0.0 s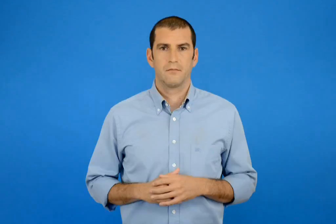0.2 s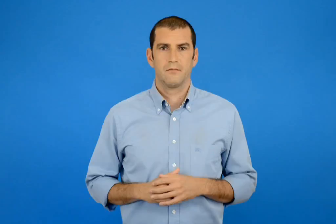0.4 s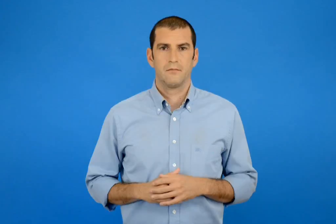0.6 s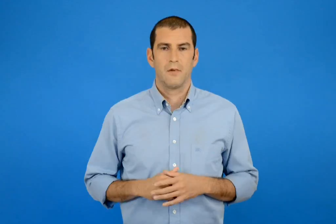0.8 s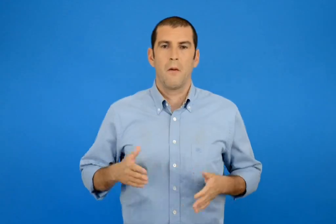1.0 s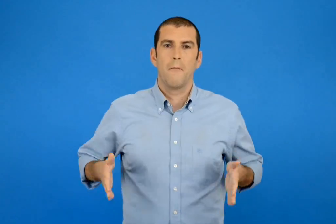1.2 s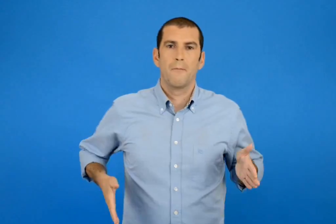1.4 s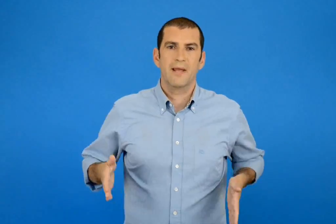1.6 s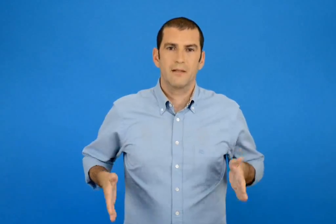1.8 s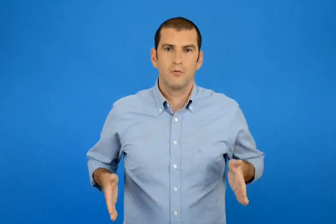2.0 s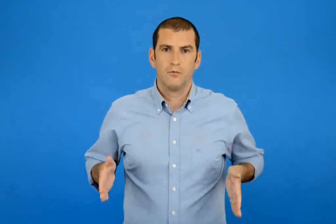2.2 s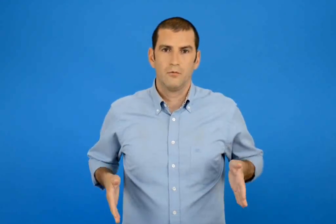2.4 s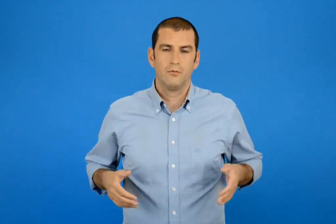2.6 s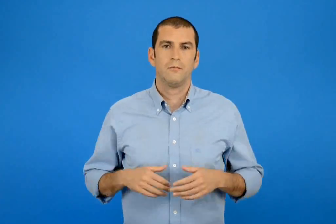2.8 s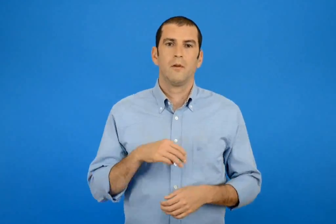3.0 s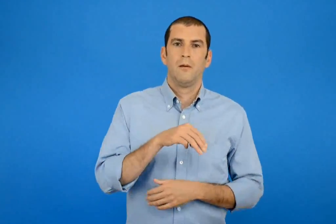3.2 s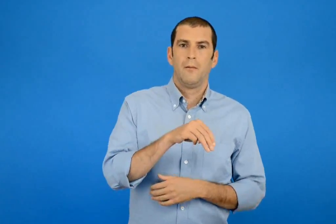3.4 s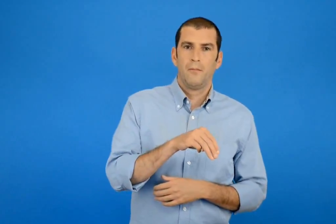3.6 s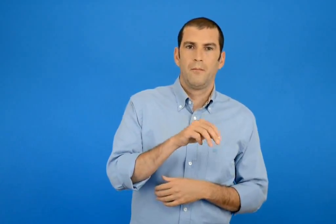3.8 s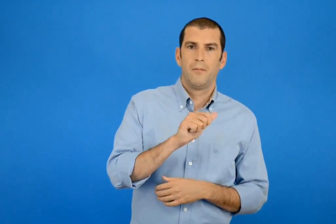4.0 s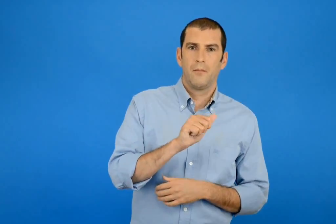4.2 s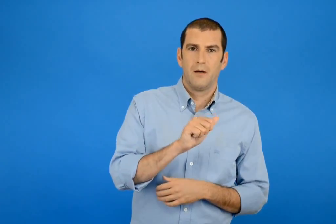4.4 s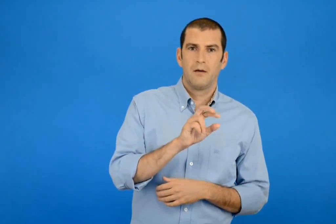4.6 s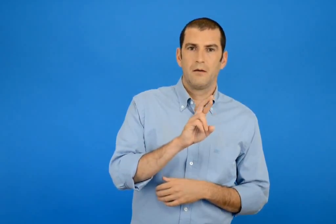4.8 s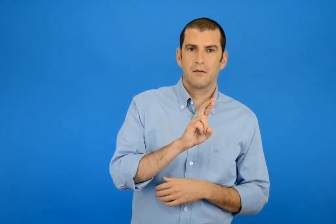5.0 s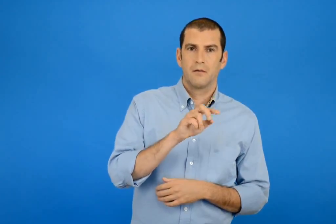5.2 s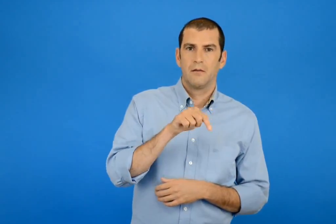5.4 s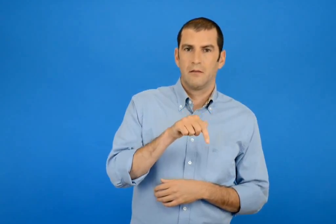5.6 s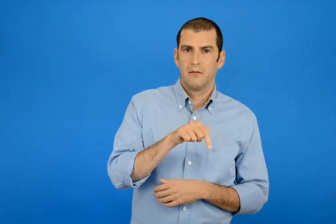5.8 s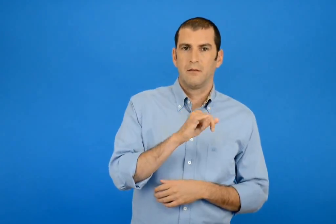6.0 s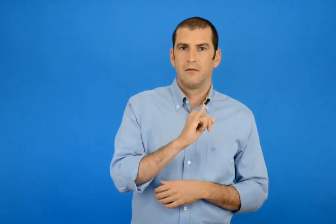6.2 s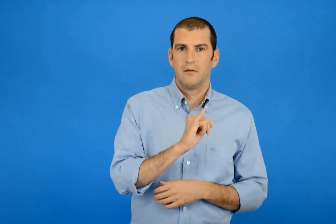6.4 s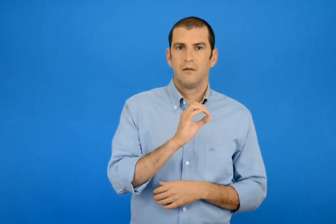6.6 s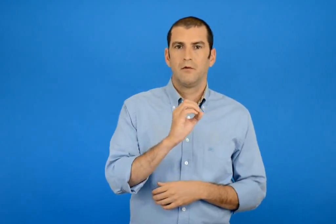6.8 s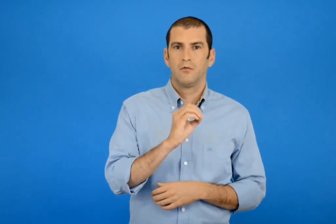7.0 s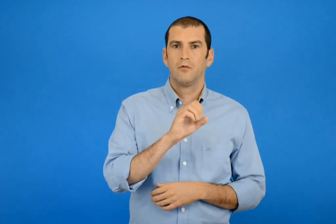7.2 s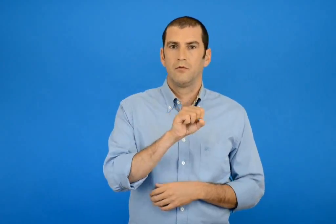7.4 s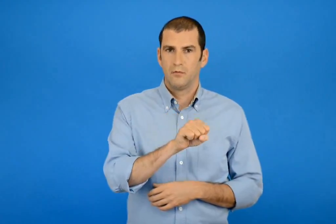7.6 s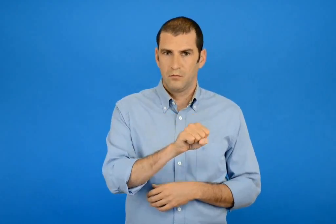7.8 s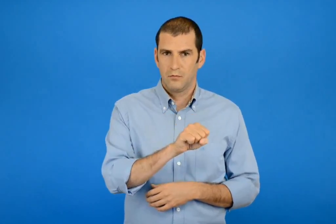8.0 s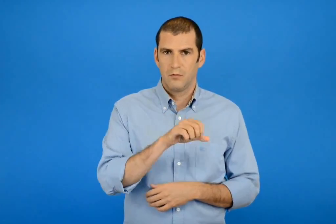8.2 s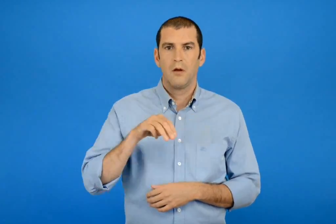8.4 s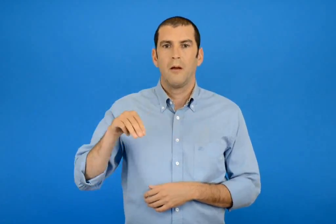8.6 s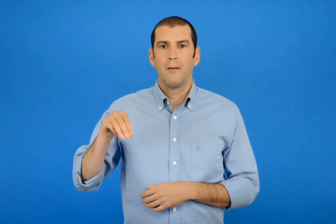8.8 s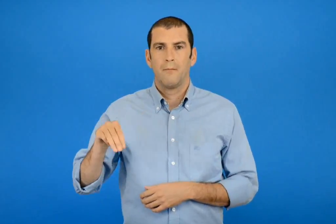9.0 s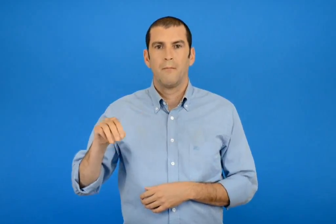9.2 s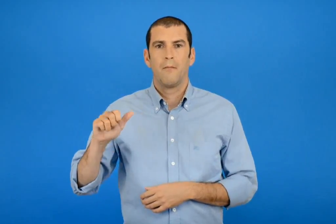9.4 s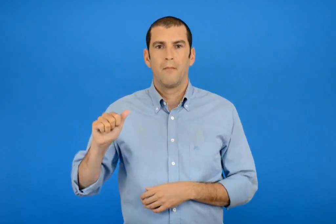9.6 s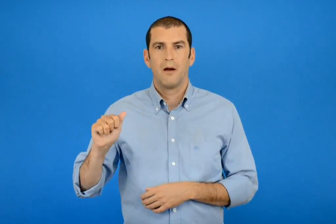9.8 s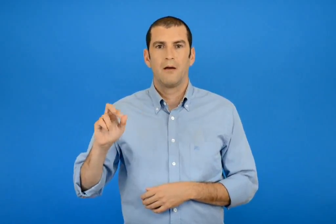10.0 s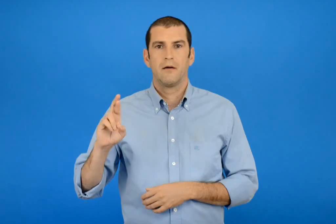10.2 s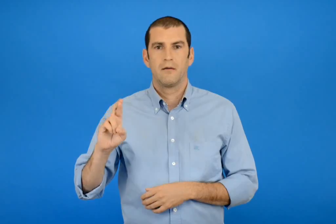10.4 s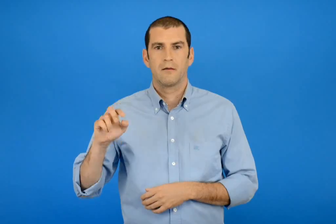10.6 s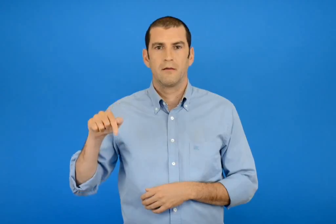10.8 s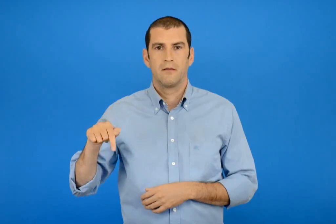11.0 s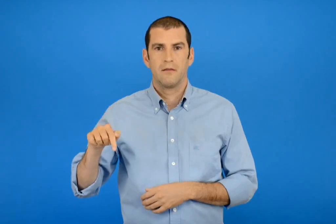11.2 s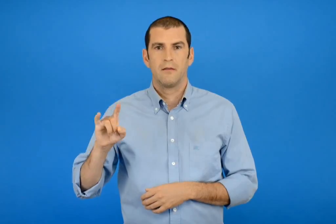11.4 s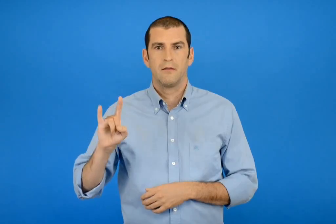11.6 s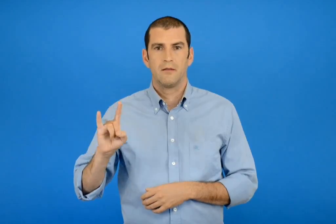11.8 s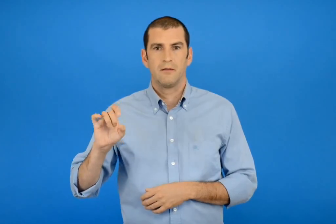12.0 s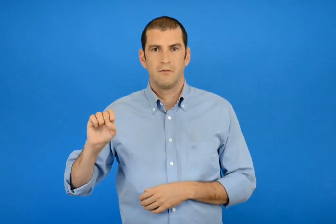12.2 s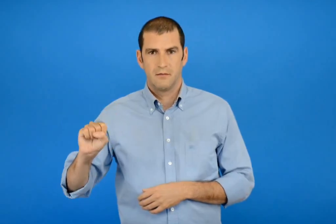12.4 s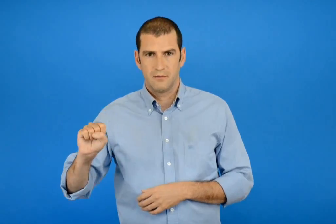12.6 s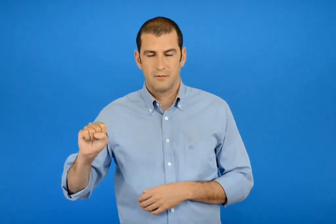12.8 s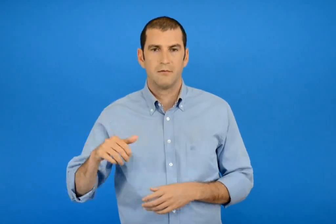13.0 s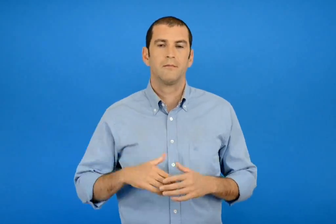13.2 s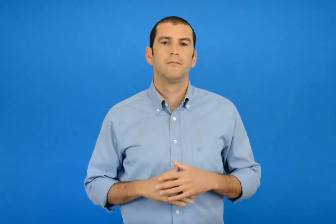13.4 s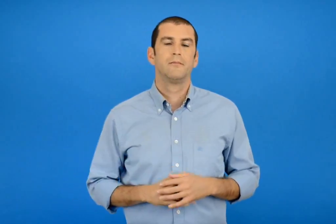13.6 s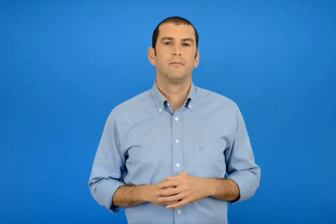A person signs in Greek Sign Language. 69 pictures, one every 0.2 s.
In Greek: μάρτιος μάρτυς
